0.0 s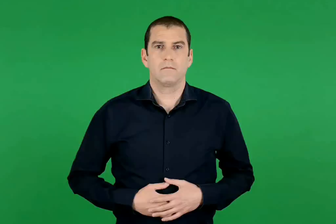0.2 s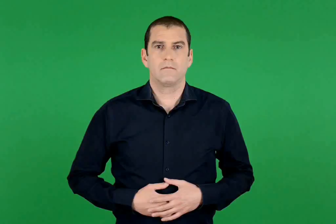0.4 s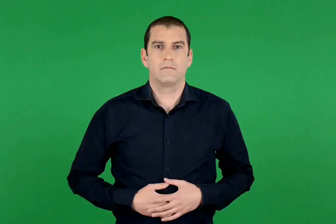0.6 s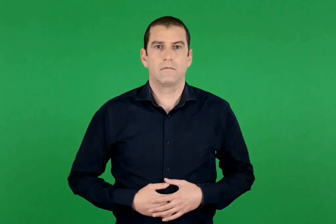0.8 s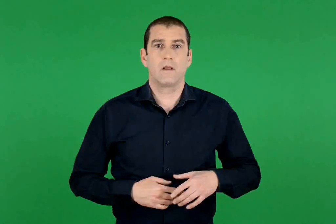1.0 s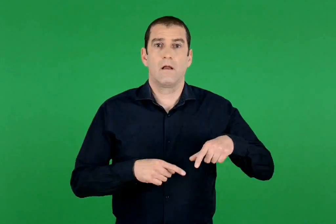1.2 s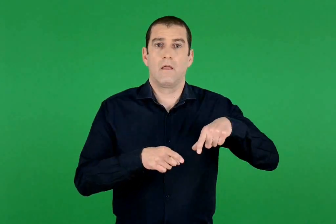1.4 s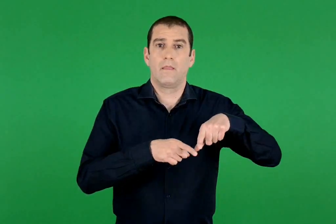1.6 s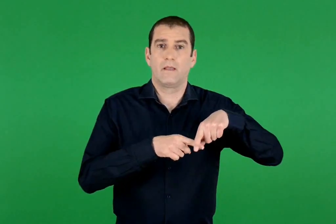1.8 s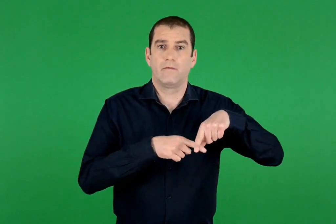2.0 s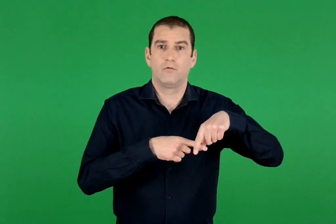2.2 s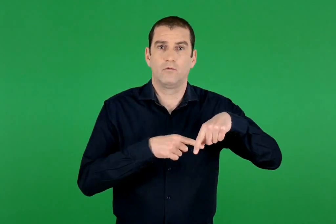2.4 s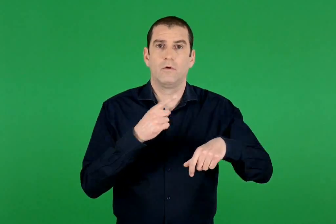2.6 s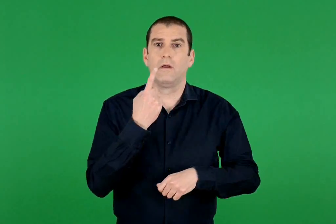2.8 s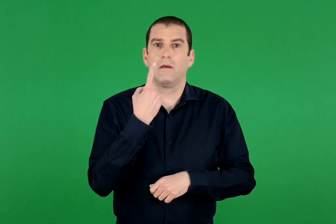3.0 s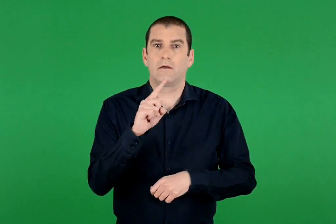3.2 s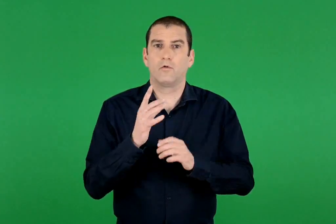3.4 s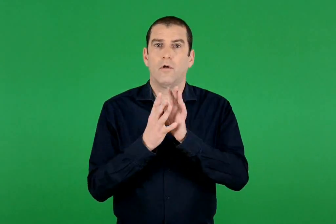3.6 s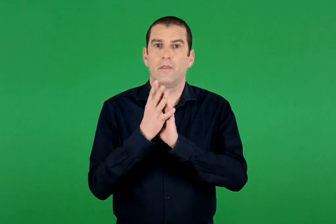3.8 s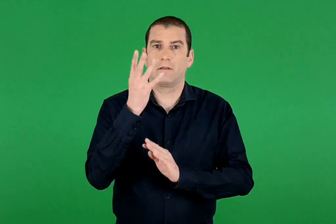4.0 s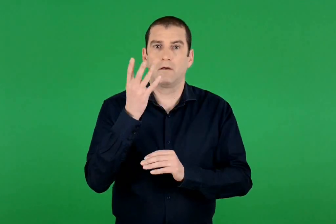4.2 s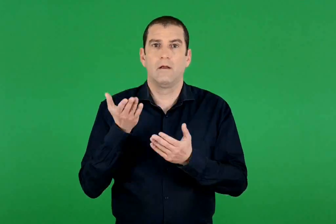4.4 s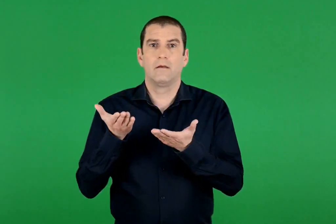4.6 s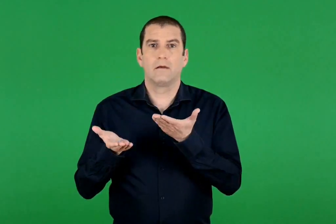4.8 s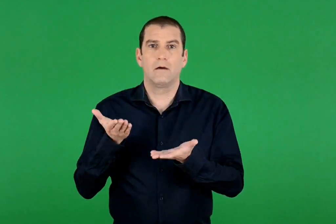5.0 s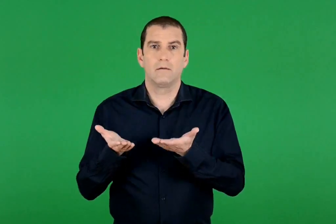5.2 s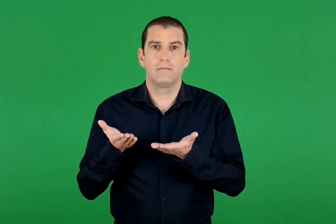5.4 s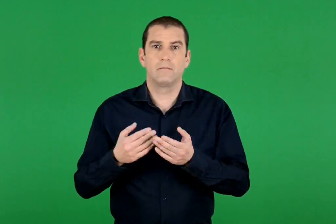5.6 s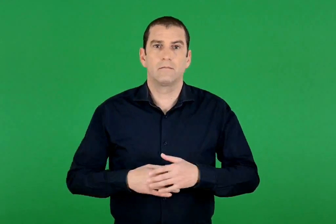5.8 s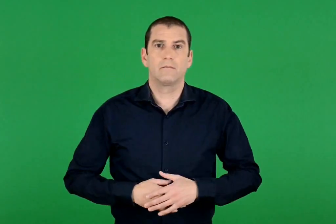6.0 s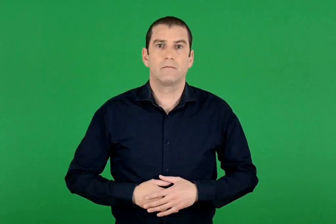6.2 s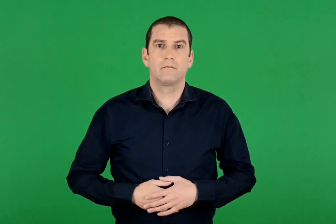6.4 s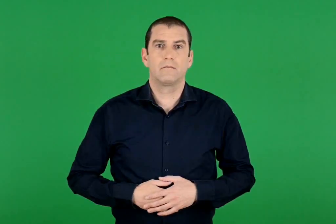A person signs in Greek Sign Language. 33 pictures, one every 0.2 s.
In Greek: δεκέμβριος 114
